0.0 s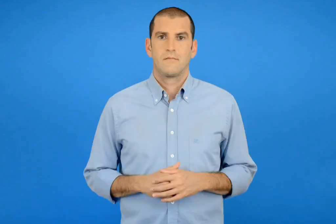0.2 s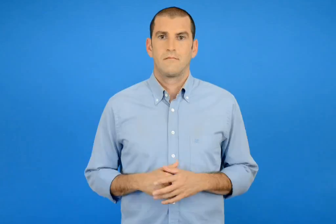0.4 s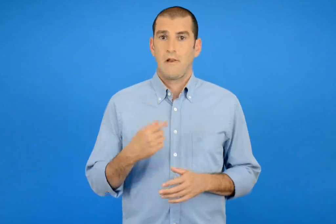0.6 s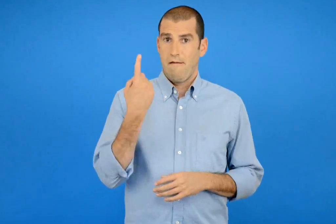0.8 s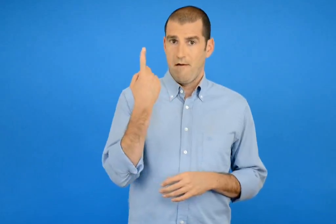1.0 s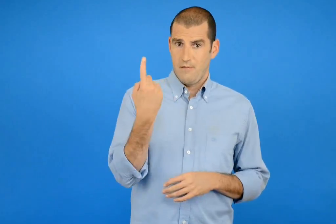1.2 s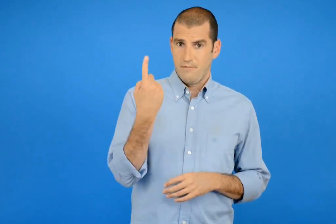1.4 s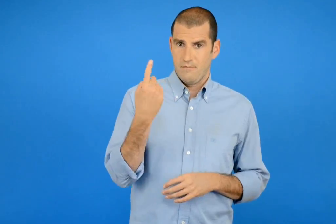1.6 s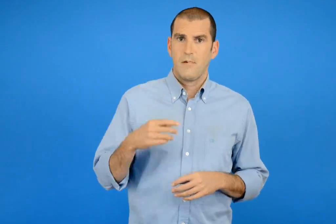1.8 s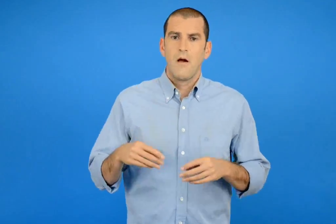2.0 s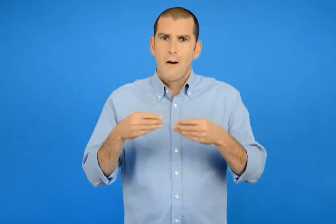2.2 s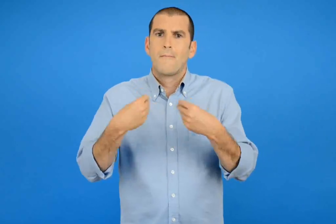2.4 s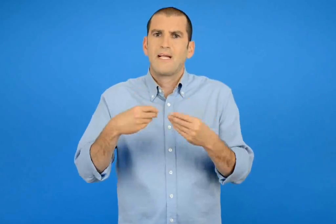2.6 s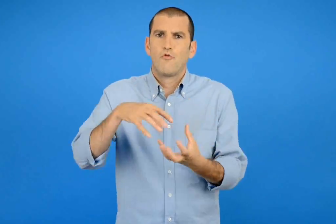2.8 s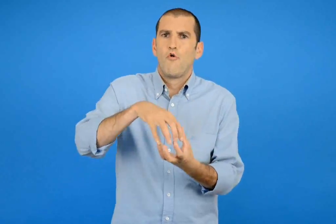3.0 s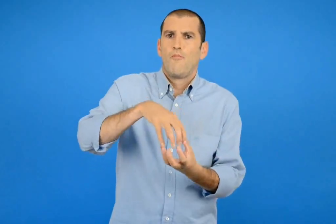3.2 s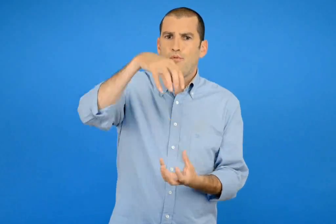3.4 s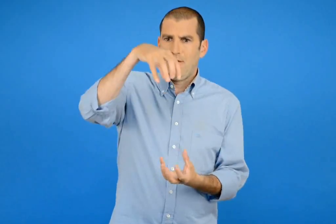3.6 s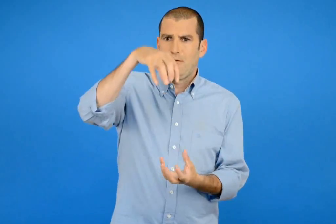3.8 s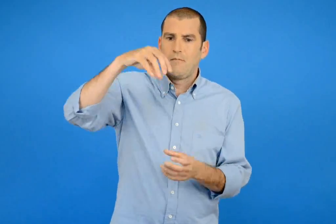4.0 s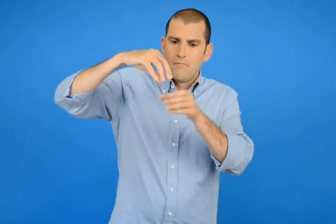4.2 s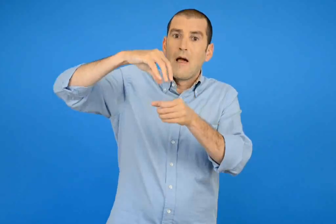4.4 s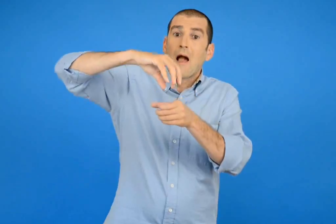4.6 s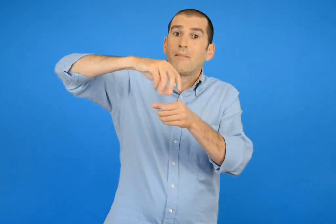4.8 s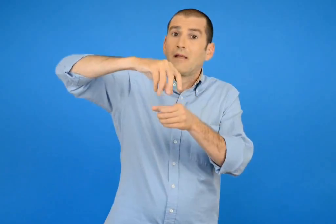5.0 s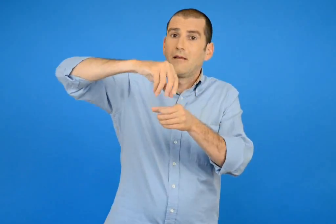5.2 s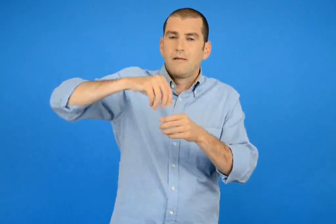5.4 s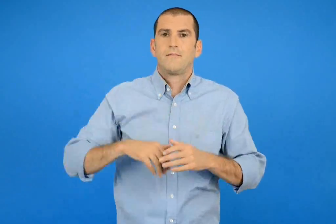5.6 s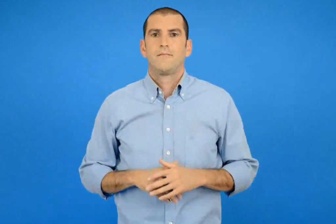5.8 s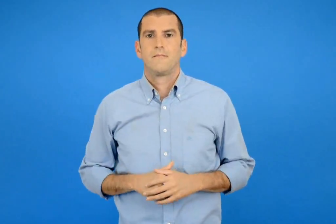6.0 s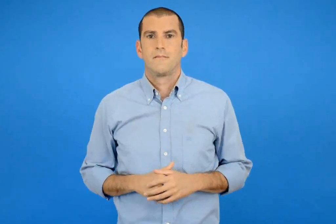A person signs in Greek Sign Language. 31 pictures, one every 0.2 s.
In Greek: 1 ένα πλαστικό μπουκάλι με το καπάκι του
